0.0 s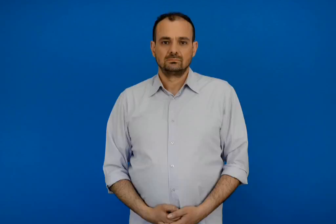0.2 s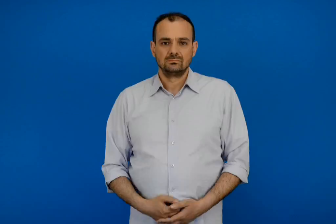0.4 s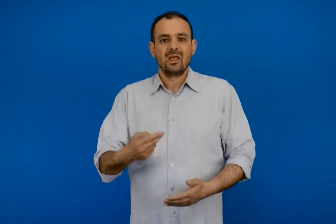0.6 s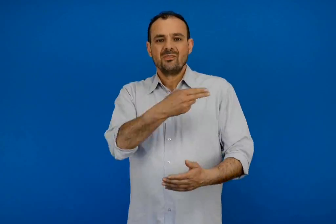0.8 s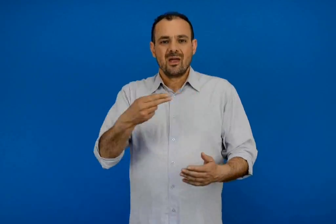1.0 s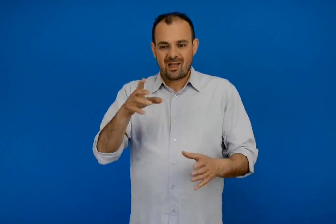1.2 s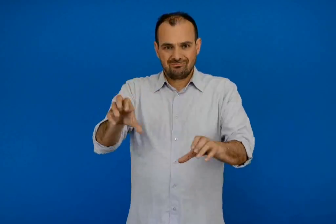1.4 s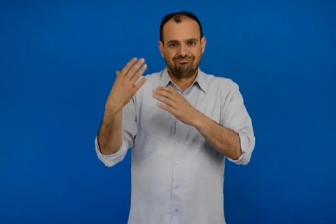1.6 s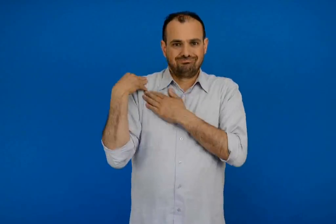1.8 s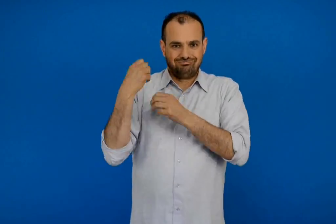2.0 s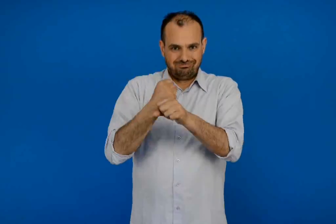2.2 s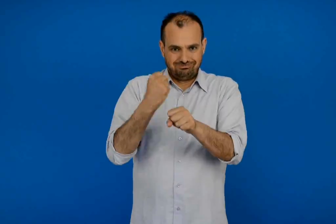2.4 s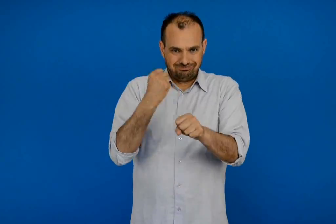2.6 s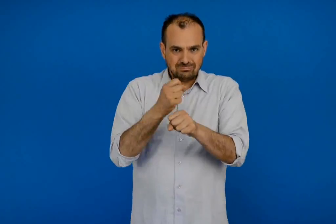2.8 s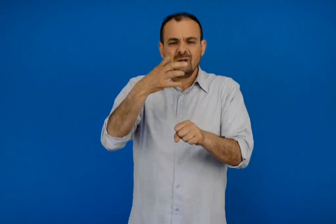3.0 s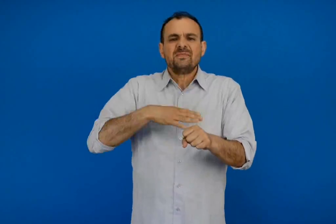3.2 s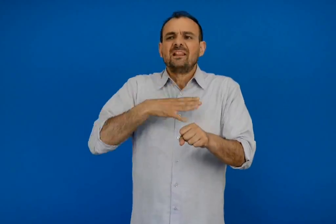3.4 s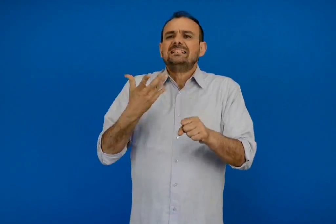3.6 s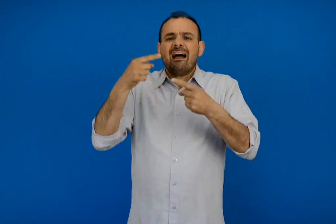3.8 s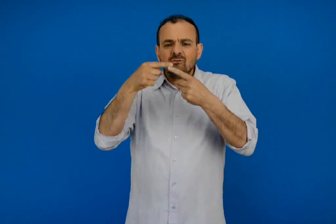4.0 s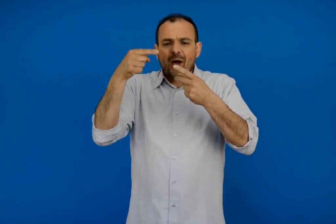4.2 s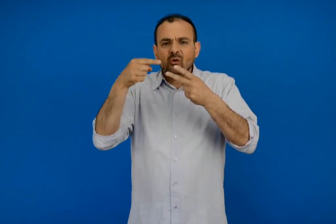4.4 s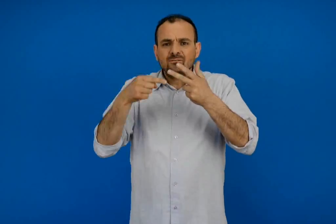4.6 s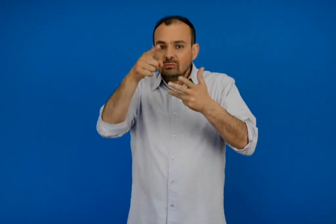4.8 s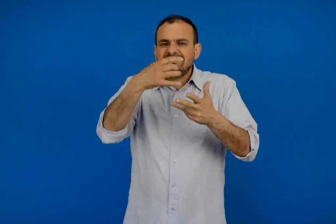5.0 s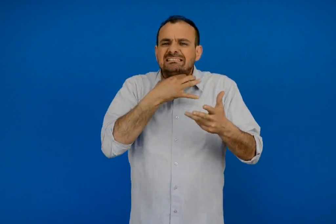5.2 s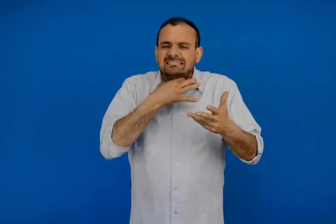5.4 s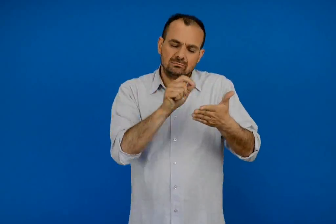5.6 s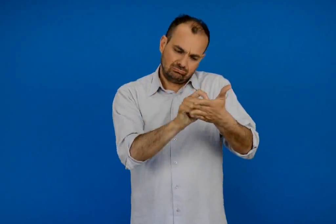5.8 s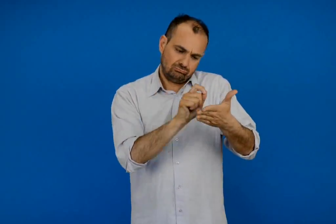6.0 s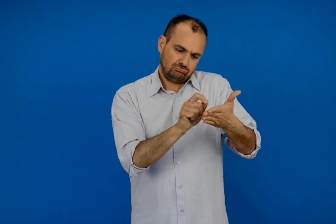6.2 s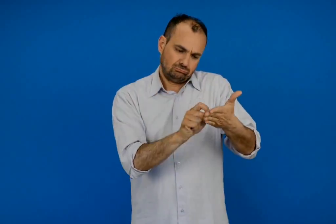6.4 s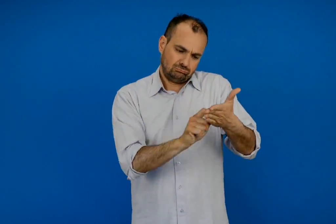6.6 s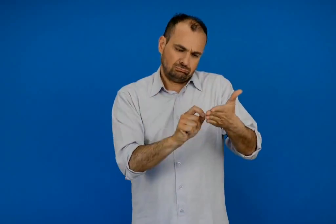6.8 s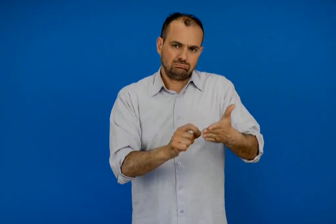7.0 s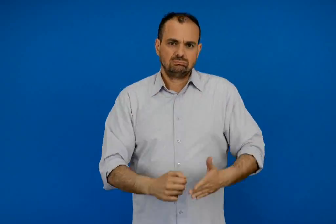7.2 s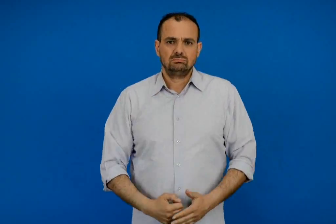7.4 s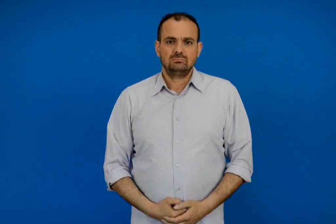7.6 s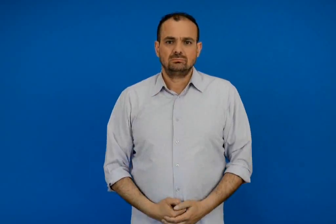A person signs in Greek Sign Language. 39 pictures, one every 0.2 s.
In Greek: γράψε τι χρειάζεται να πάρεις μαζί σου για να μπορέσεις να κάνεις τη δουλειά σου
